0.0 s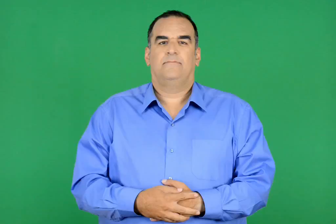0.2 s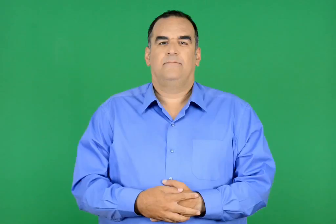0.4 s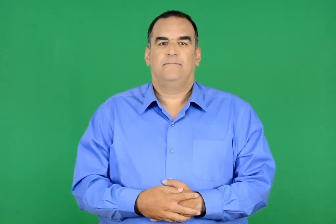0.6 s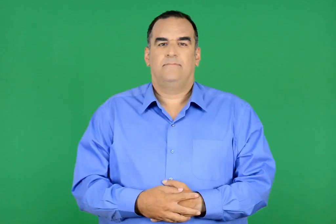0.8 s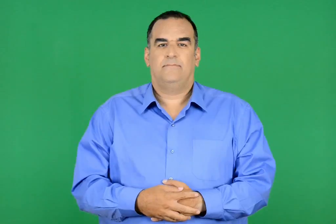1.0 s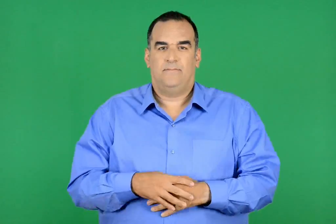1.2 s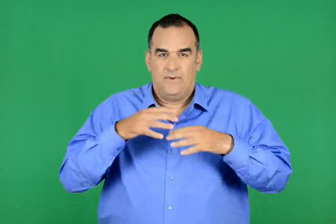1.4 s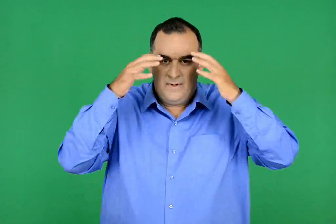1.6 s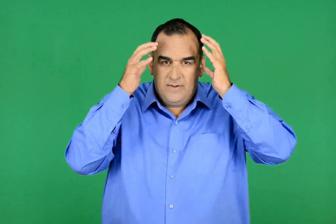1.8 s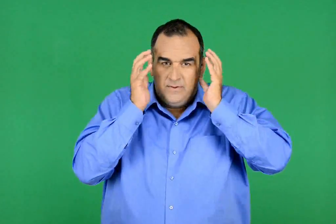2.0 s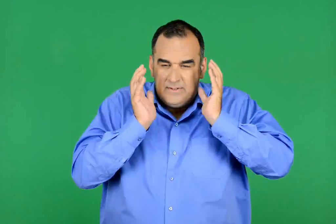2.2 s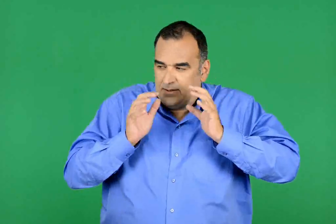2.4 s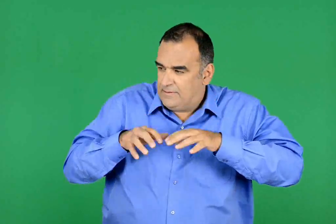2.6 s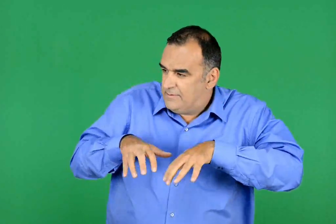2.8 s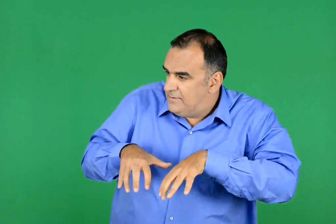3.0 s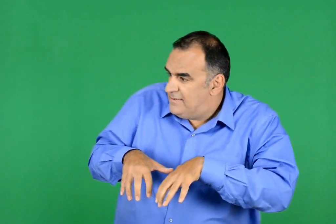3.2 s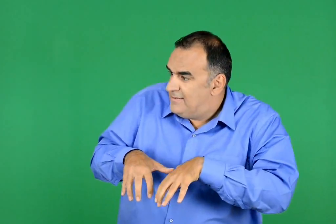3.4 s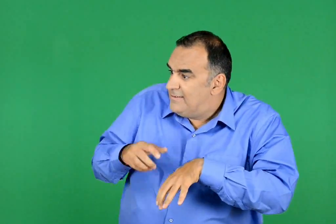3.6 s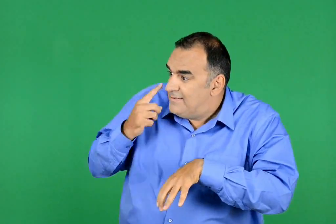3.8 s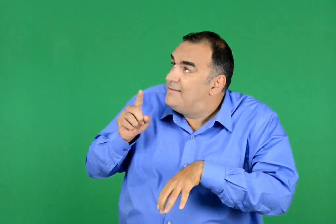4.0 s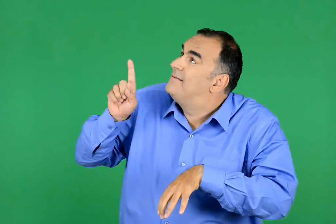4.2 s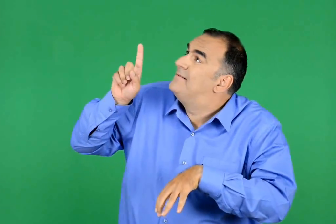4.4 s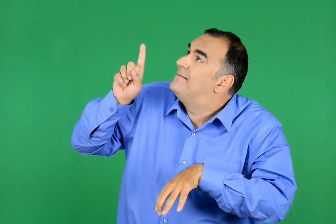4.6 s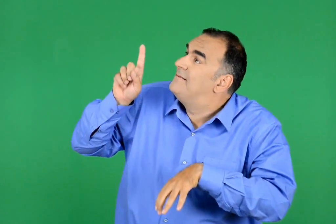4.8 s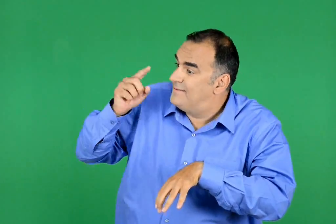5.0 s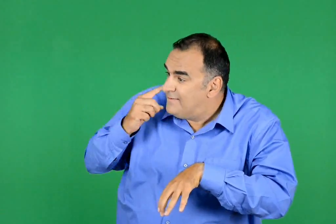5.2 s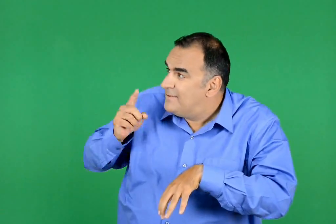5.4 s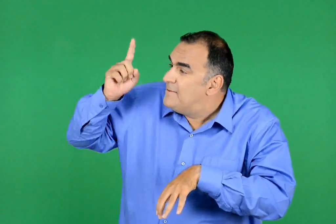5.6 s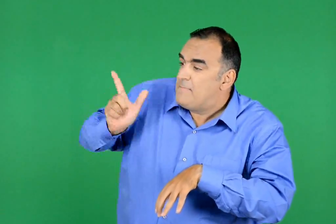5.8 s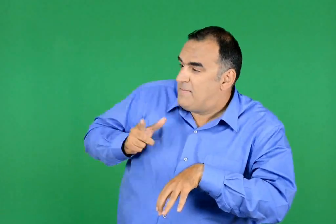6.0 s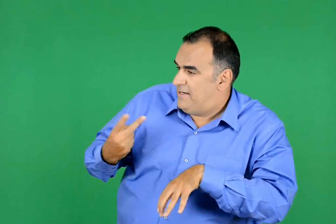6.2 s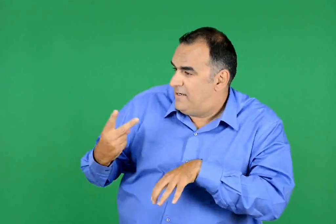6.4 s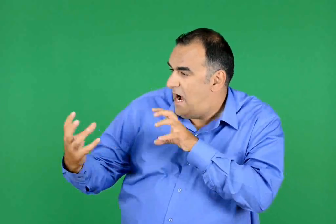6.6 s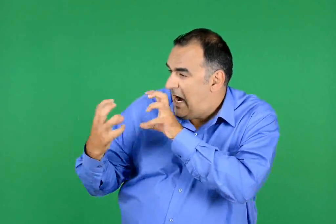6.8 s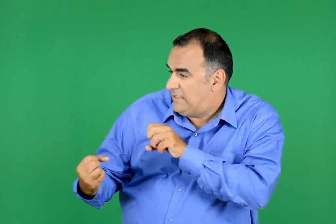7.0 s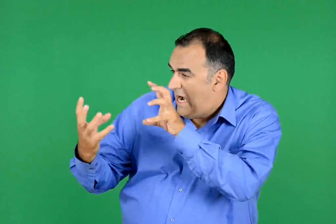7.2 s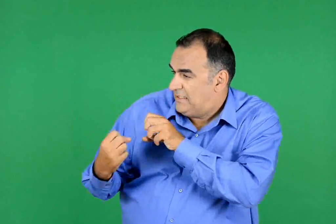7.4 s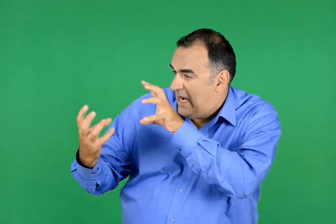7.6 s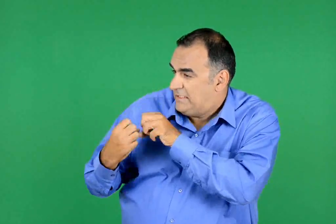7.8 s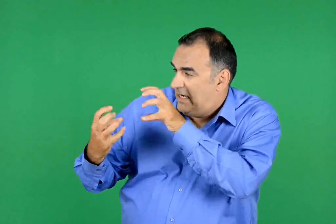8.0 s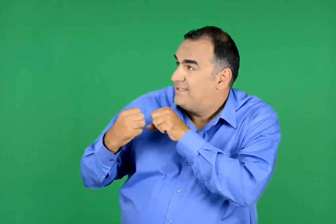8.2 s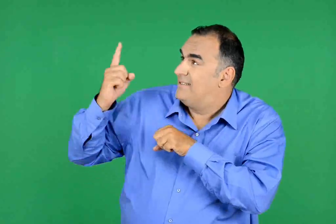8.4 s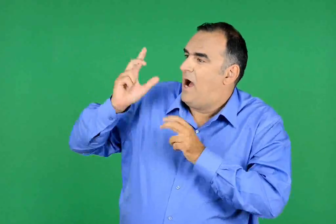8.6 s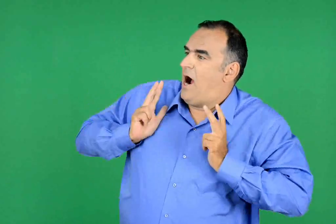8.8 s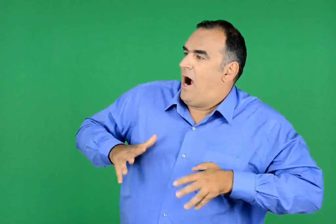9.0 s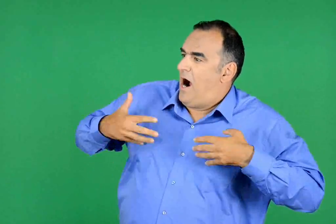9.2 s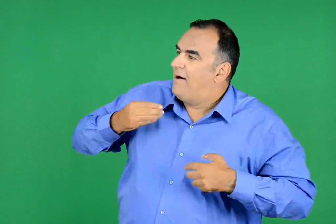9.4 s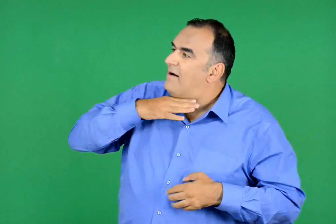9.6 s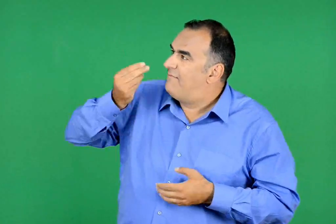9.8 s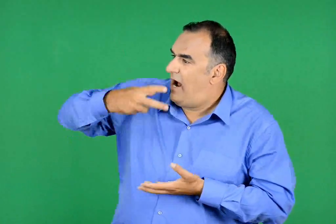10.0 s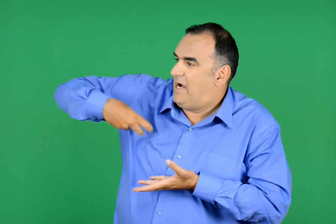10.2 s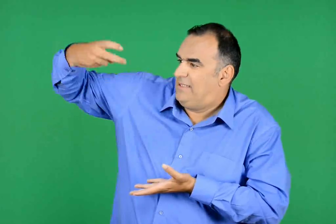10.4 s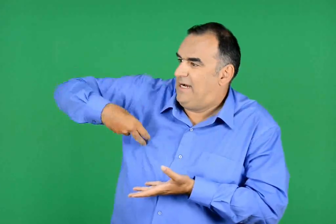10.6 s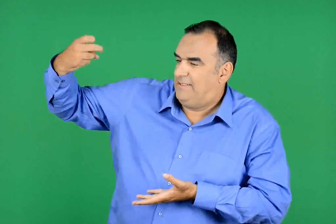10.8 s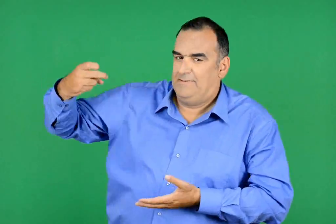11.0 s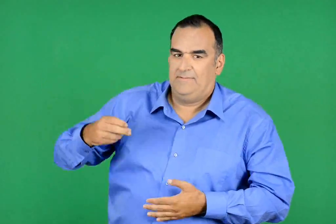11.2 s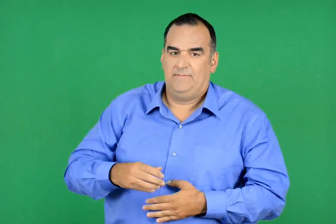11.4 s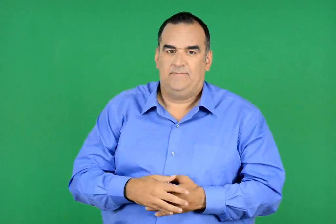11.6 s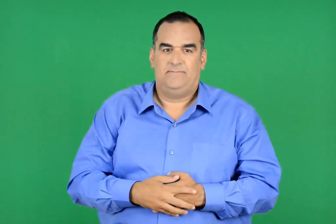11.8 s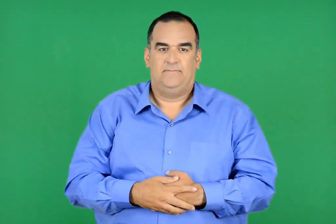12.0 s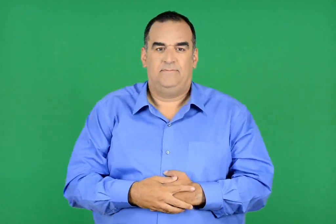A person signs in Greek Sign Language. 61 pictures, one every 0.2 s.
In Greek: βλέπεις τι γίνεται από πάνω µας ; είπε το λιοντάρι στον αγριόχοιρο. περιμένουν να αλληλοφαγωθούµε , για να γλεντήσουν µε τις σάρκες µας
